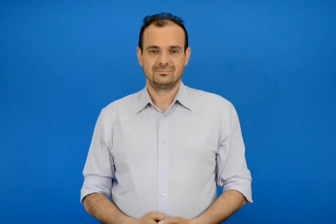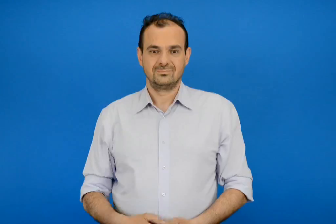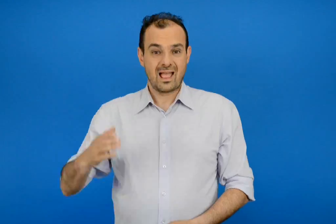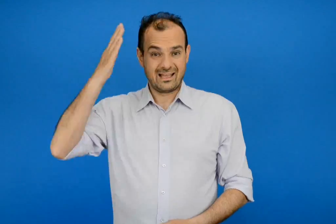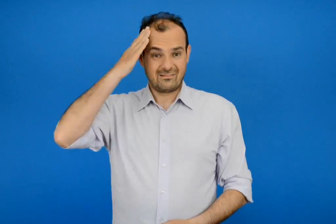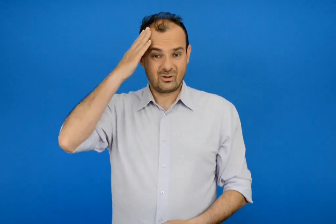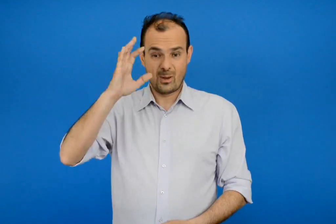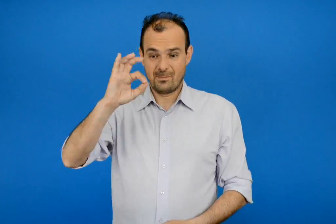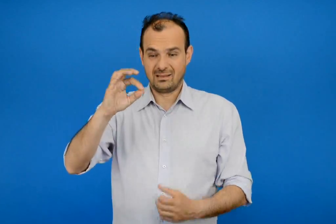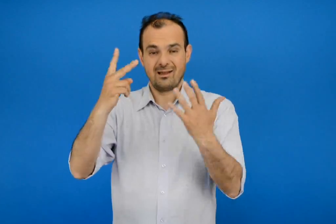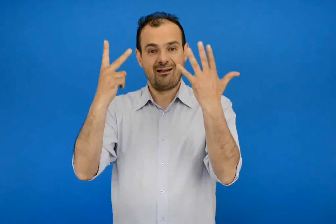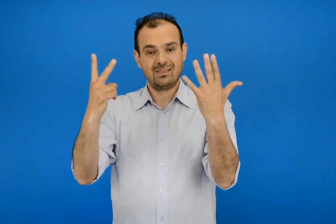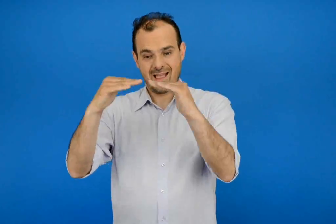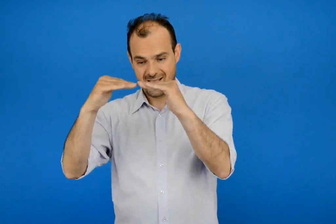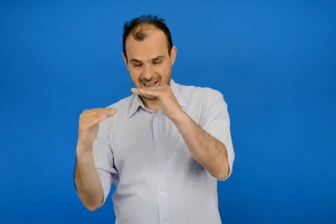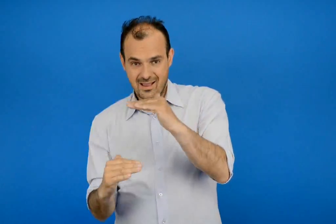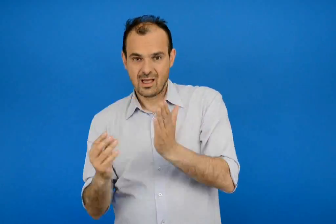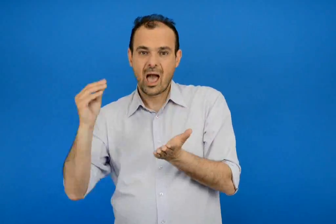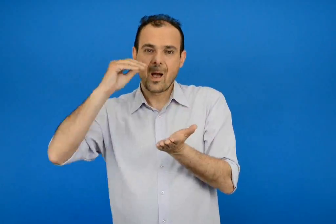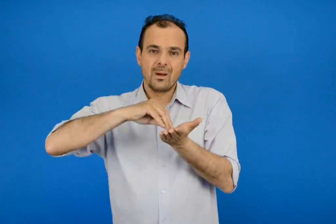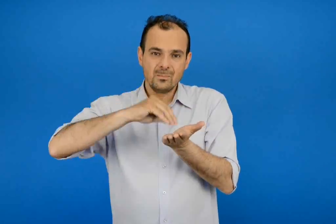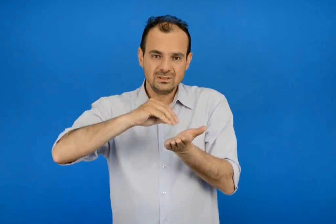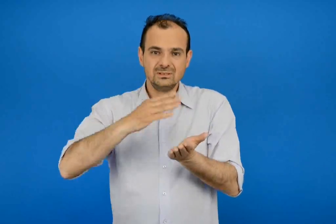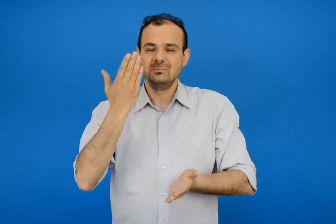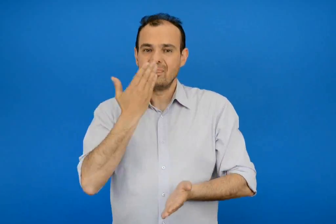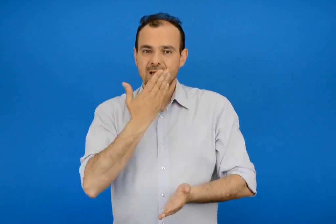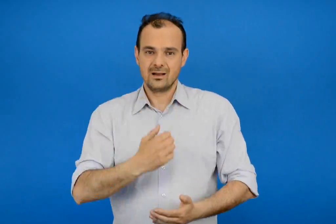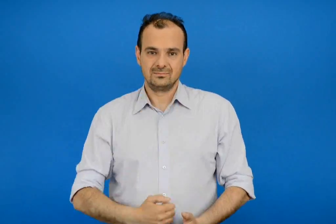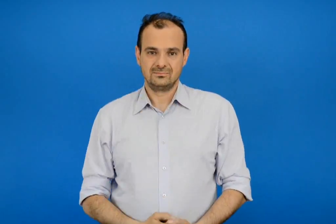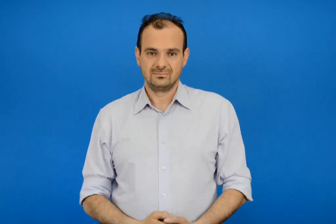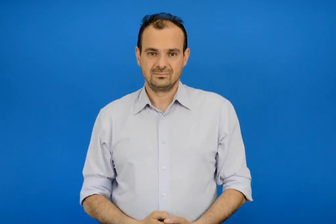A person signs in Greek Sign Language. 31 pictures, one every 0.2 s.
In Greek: κεφάλαιο 57ο επαναληπτικό μάθημα
